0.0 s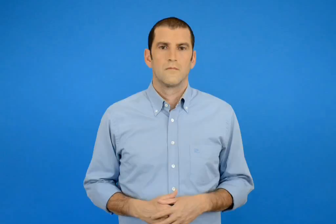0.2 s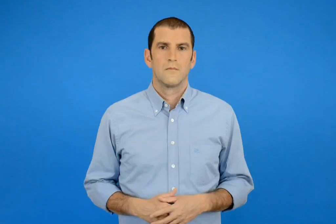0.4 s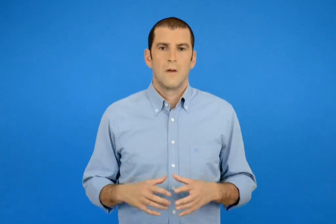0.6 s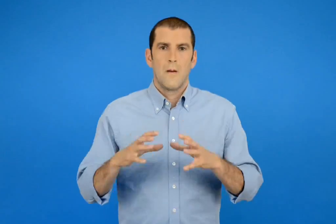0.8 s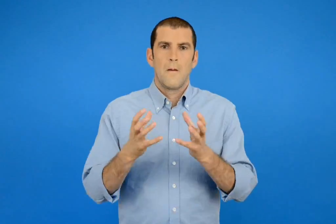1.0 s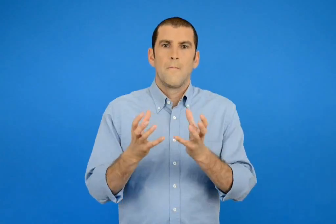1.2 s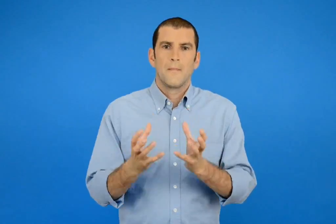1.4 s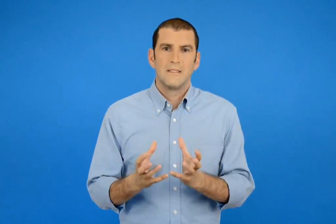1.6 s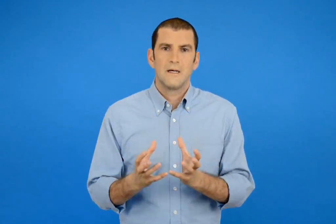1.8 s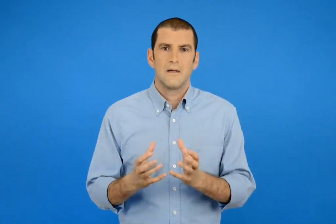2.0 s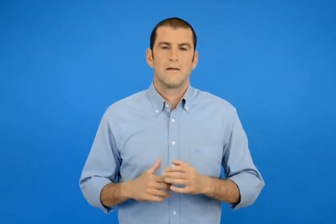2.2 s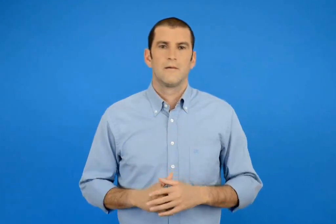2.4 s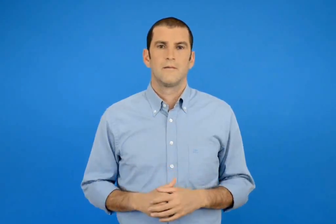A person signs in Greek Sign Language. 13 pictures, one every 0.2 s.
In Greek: μάζα
